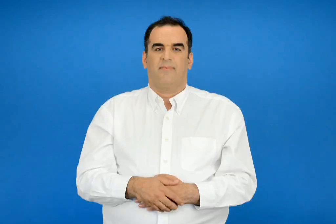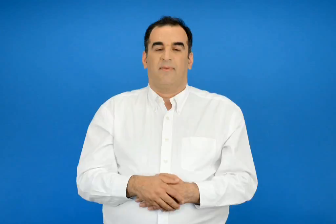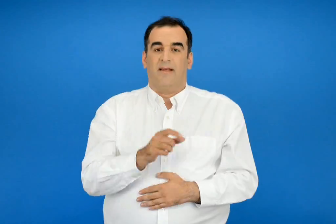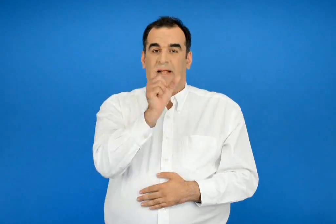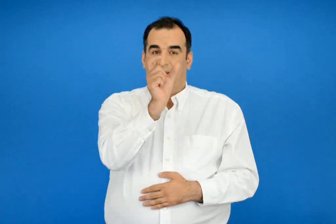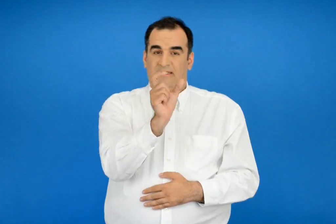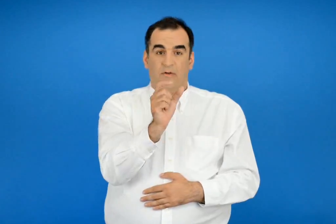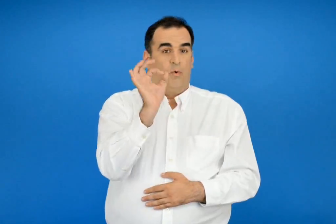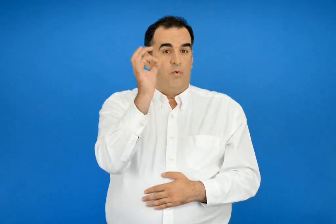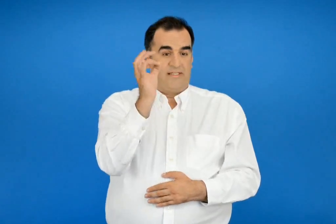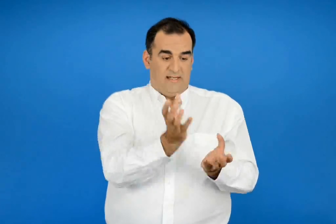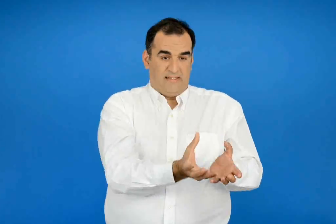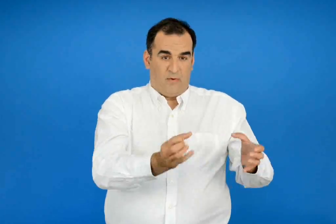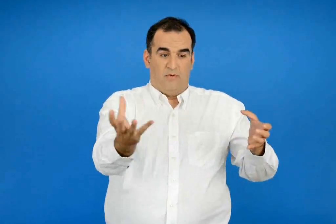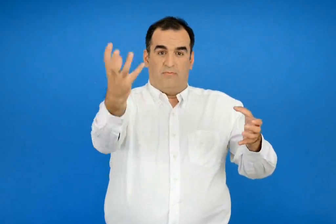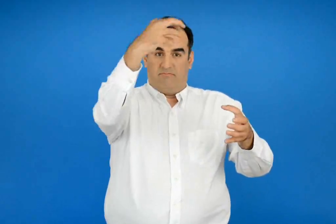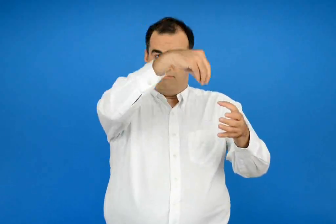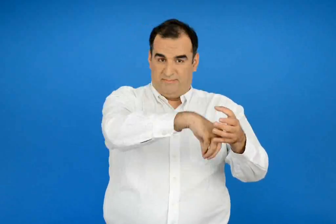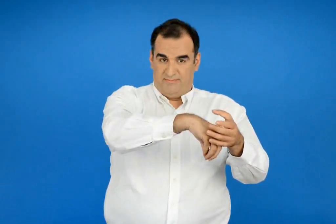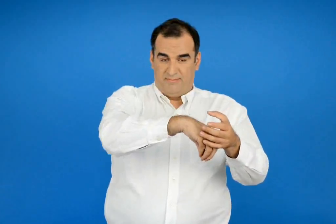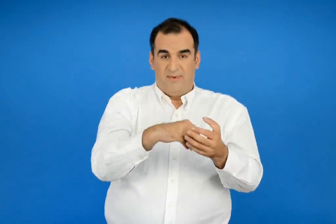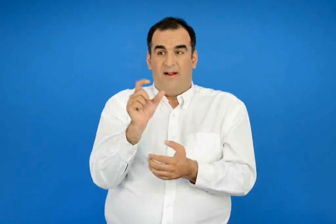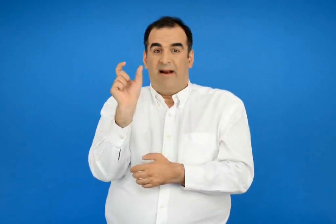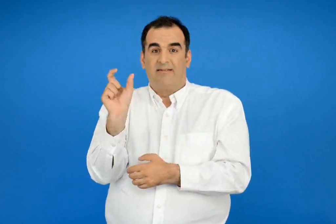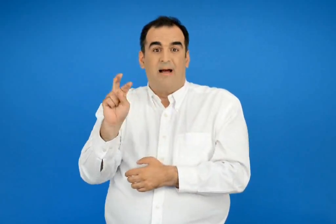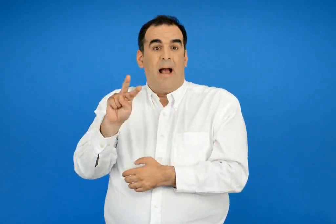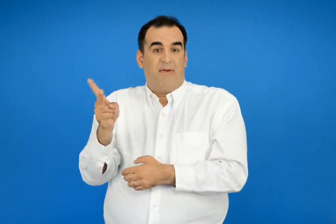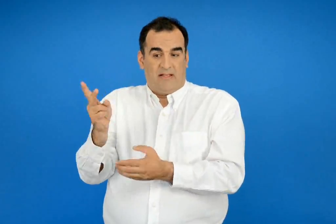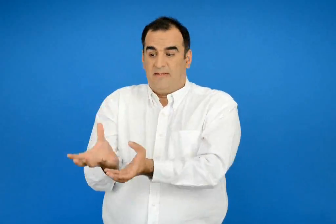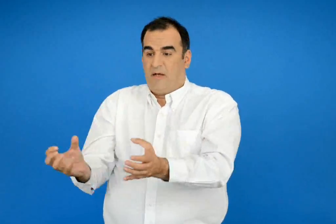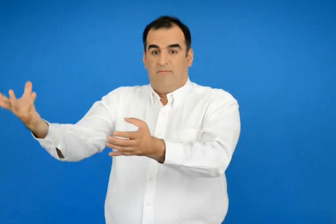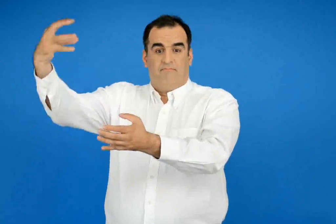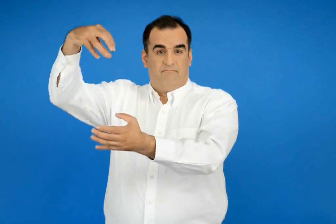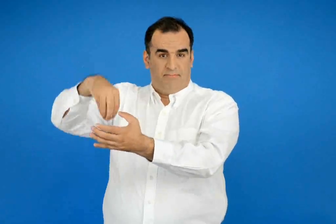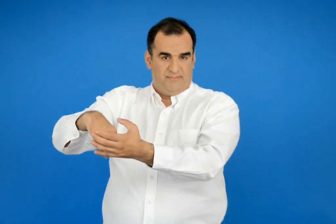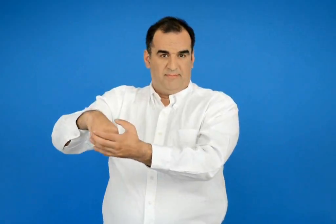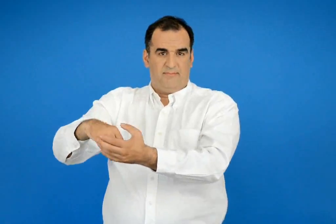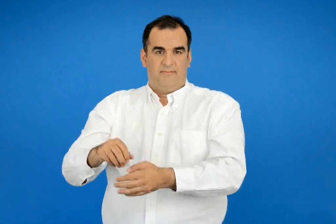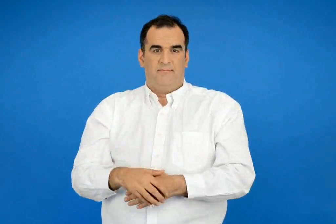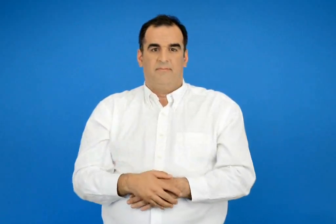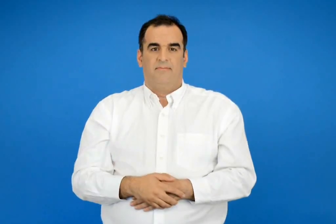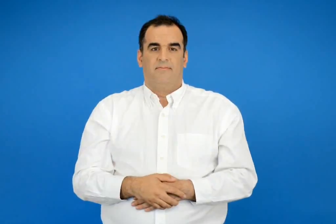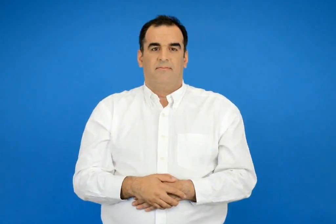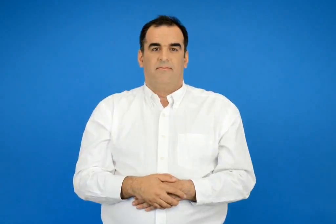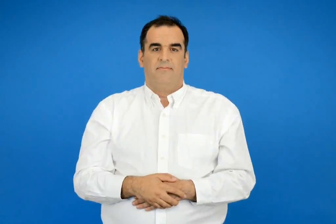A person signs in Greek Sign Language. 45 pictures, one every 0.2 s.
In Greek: τα ουσιαστικά μπήκαν σε ένα σακούλι και τα επίθετα μπήκαν σε ένα άλλο
